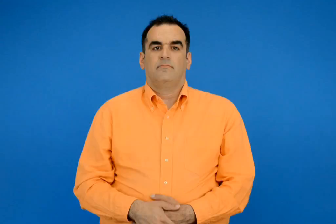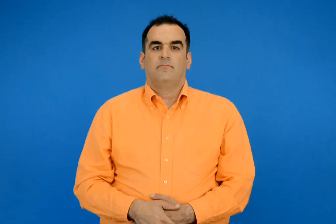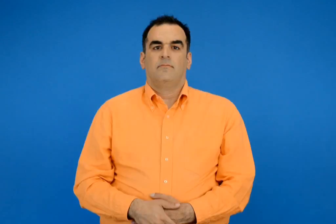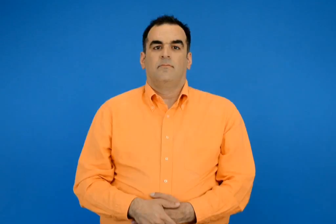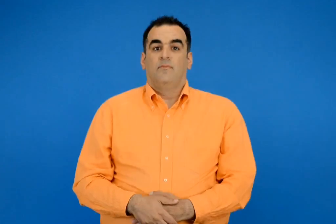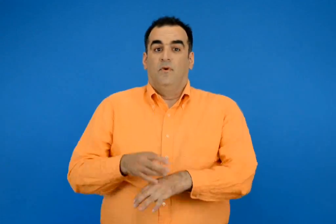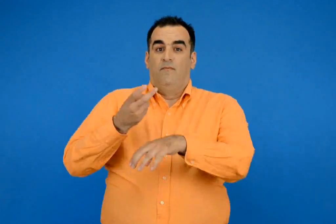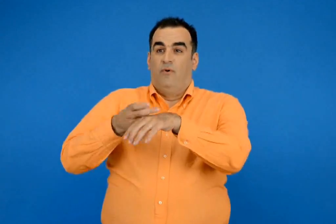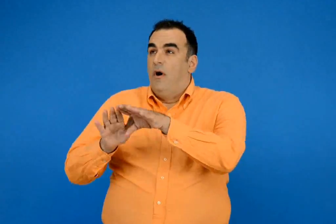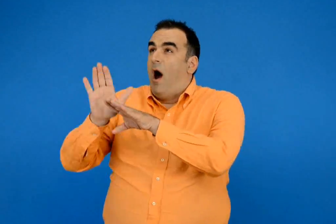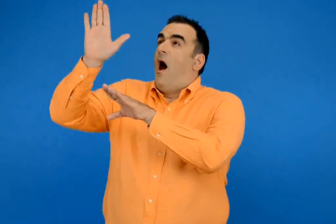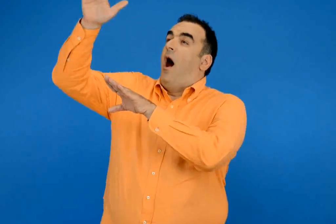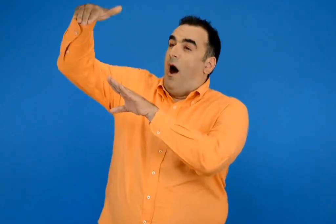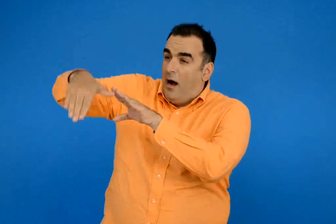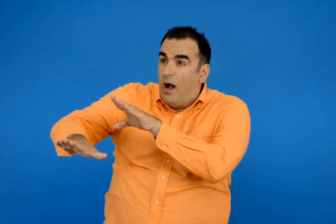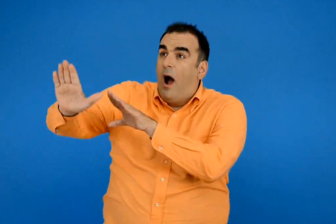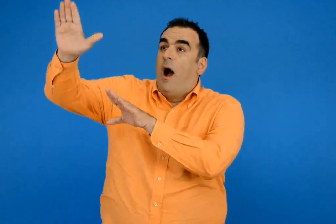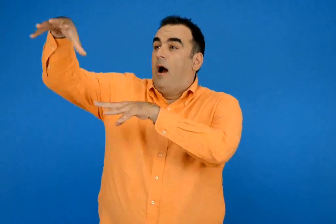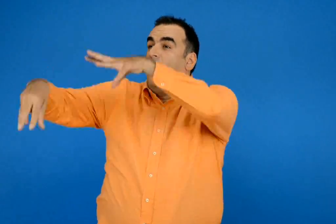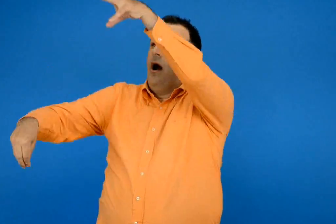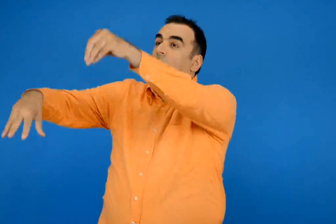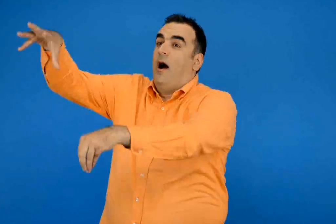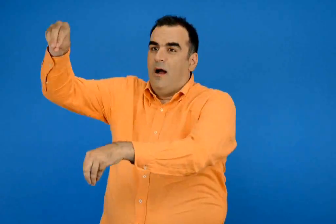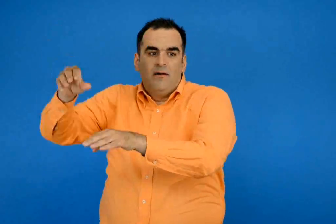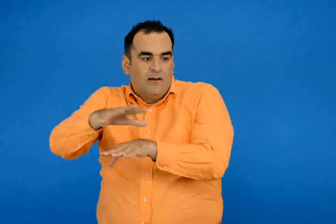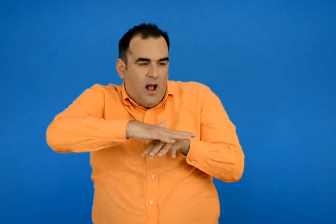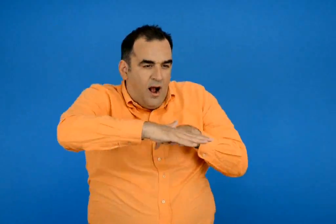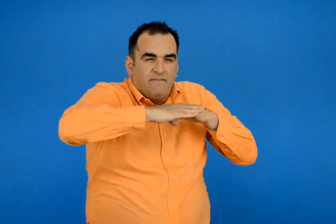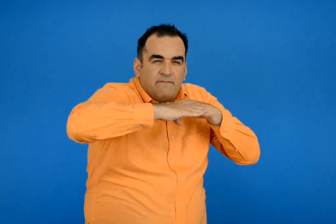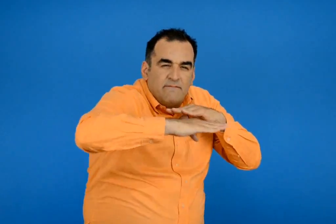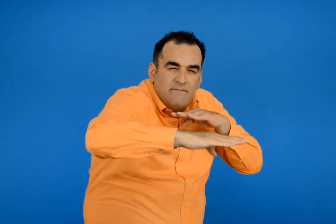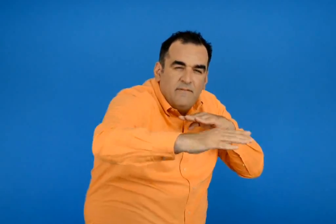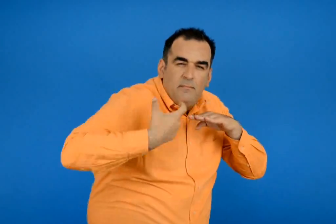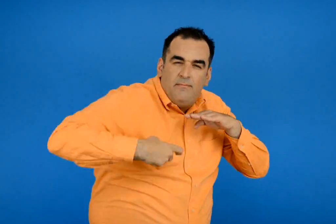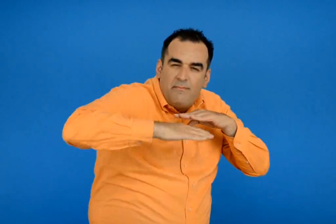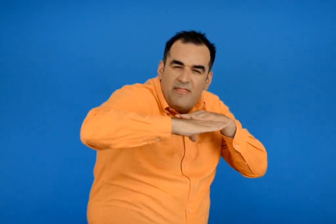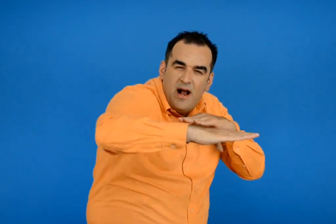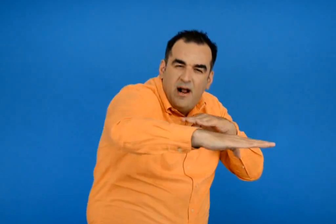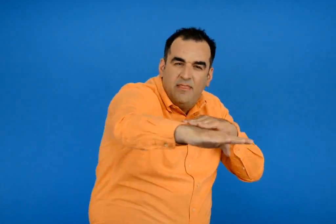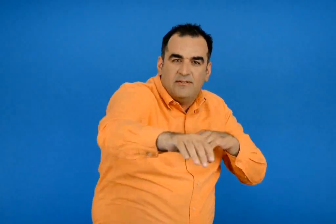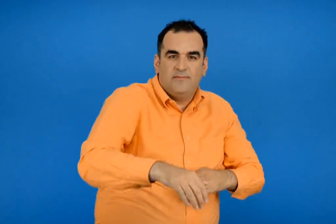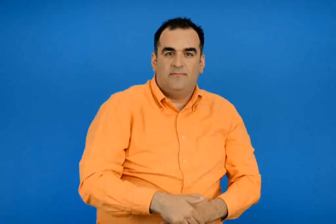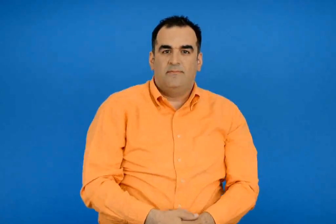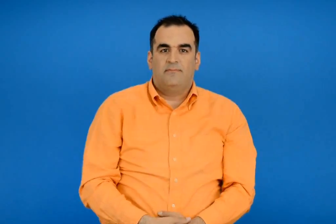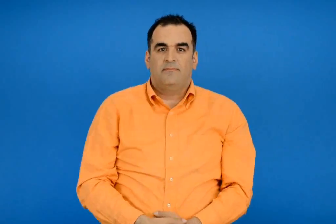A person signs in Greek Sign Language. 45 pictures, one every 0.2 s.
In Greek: αλλού υψώνονται βουνά αλλού απλώνονται πεδιάδες
